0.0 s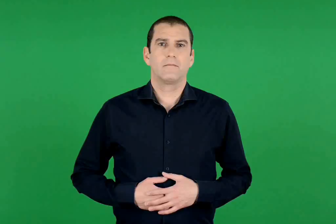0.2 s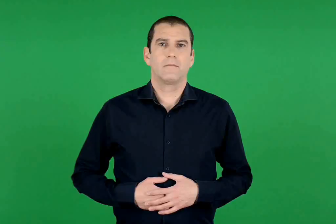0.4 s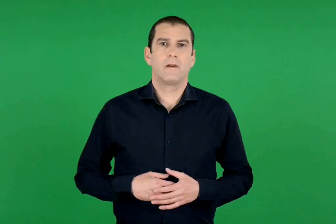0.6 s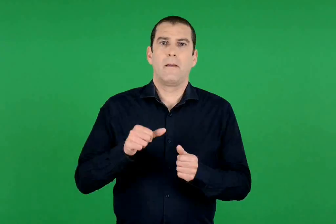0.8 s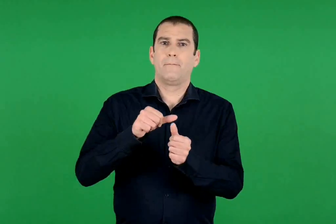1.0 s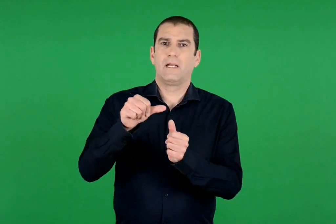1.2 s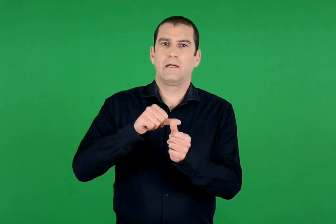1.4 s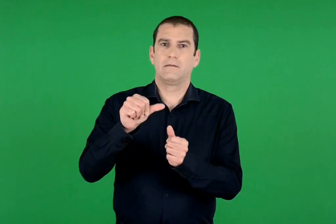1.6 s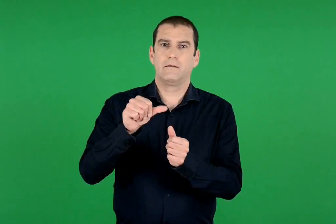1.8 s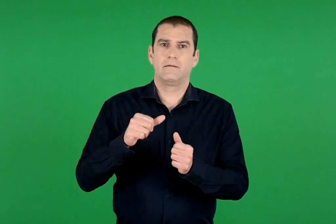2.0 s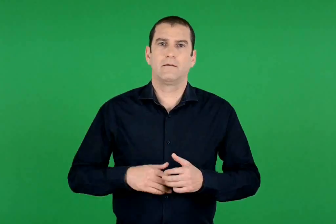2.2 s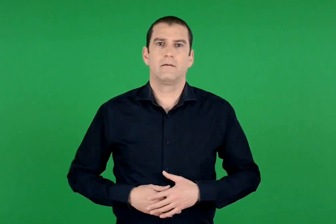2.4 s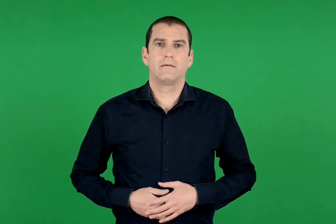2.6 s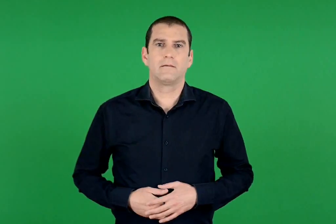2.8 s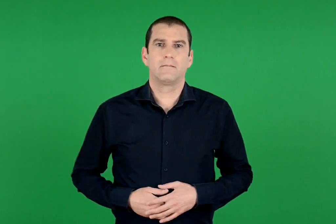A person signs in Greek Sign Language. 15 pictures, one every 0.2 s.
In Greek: μήνας
